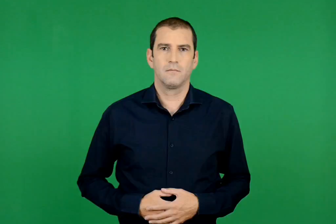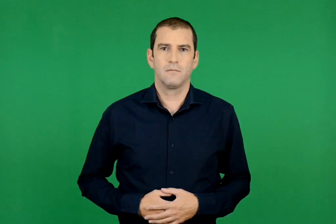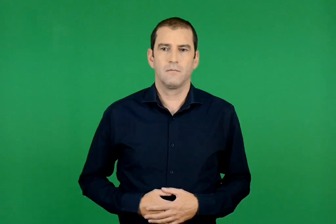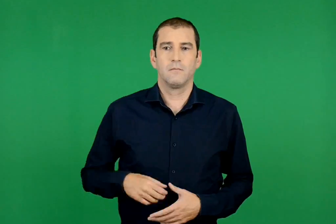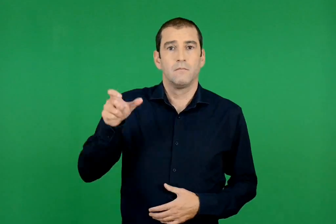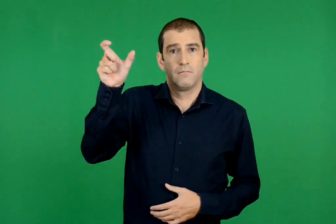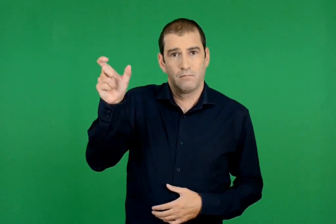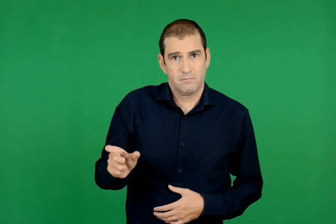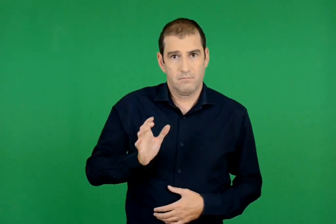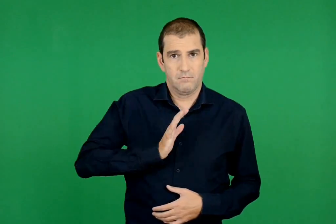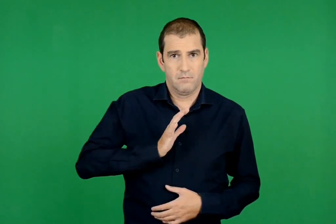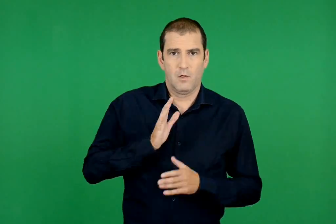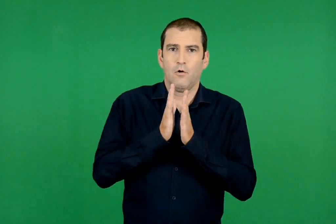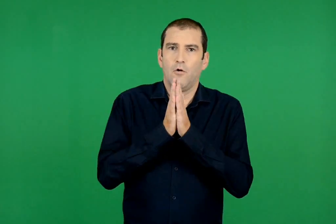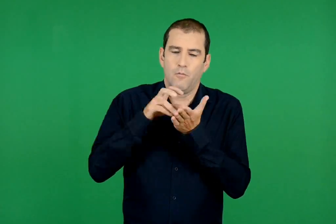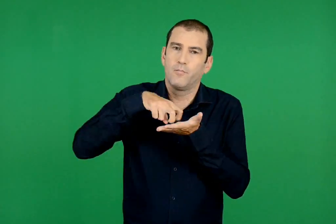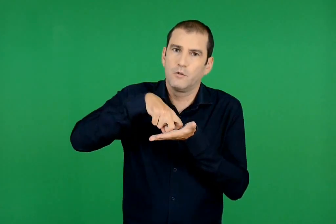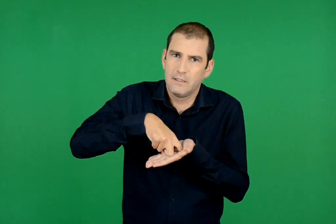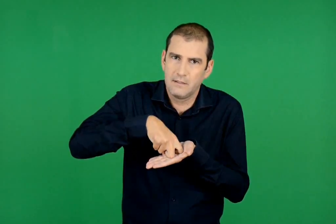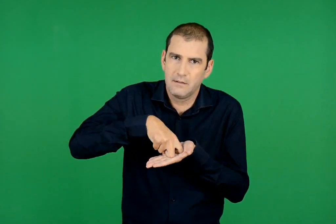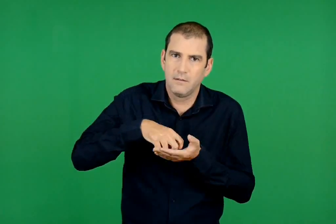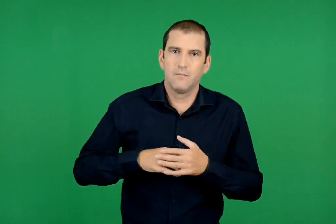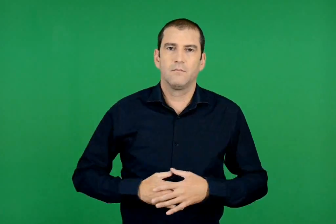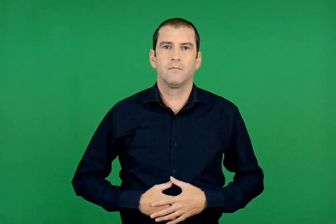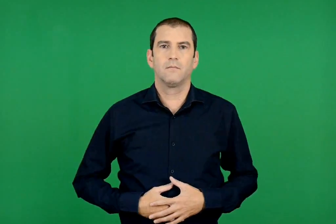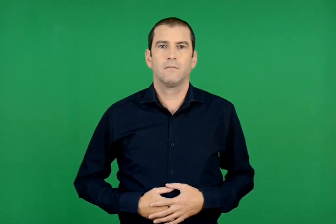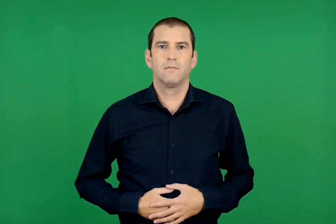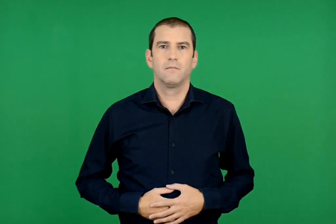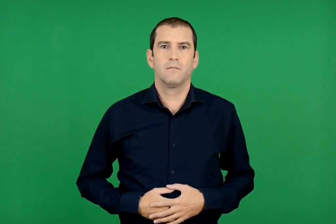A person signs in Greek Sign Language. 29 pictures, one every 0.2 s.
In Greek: ο προσκυνητής
